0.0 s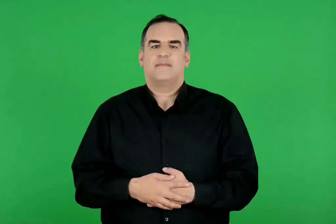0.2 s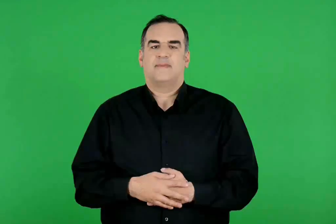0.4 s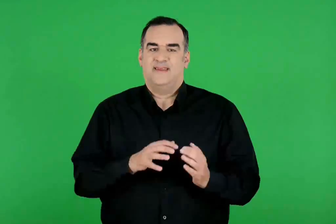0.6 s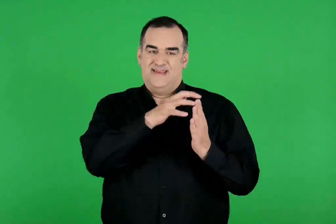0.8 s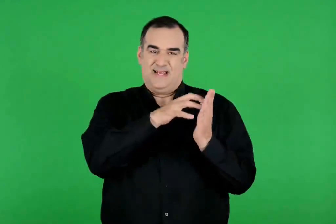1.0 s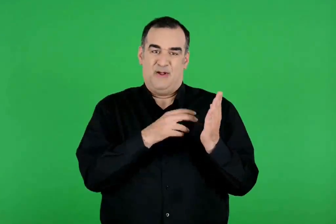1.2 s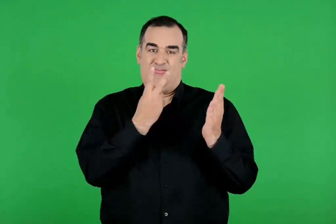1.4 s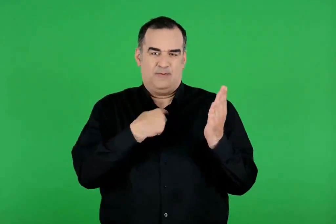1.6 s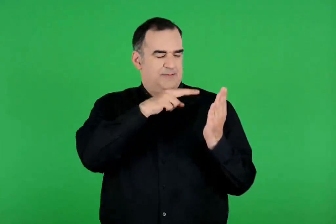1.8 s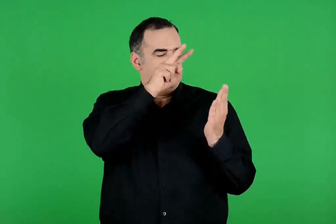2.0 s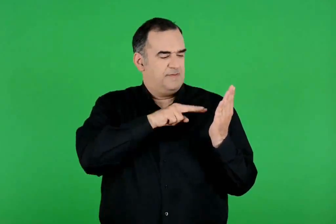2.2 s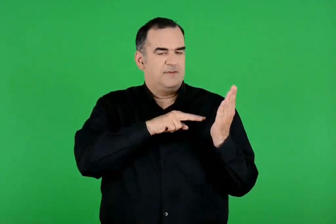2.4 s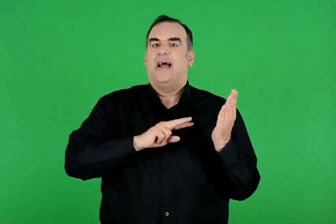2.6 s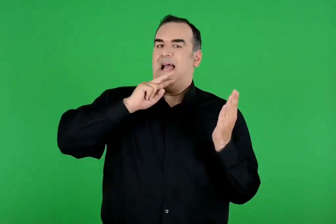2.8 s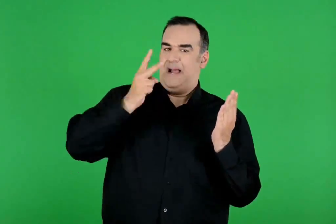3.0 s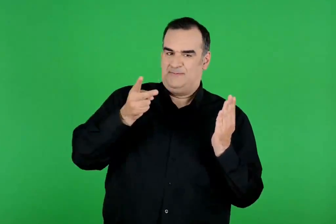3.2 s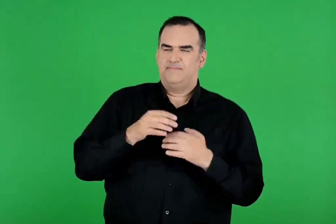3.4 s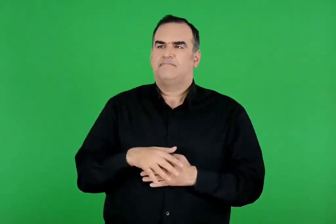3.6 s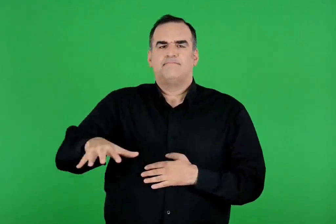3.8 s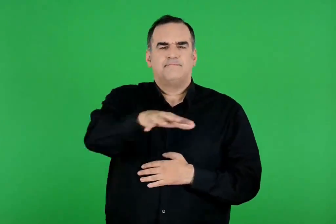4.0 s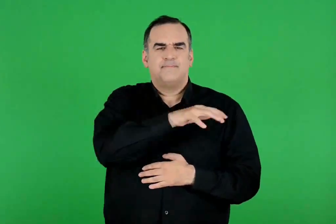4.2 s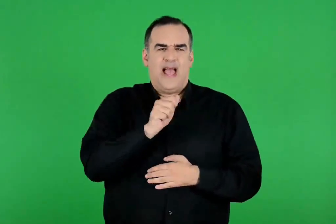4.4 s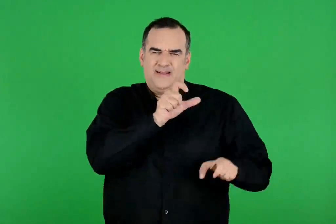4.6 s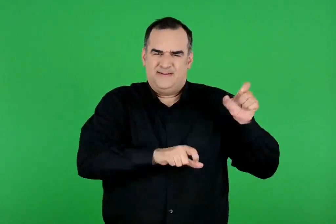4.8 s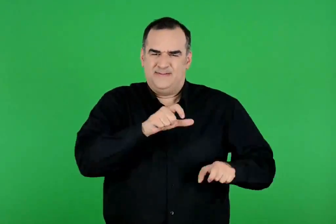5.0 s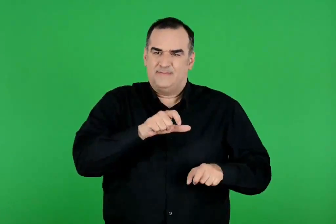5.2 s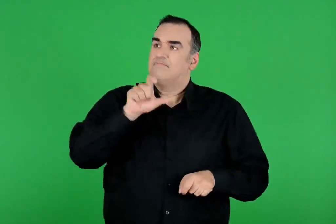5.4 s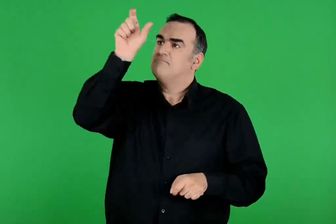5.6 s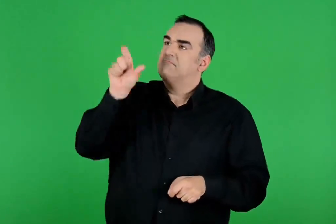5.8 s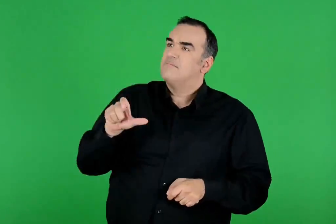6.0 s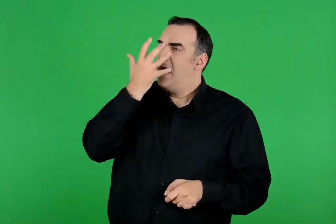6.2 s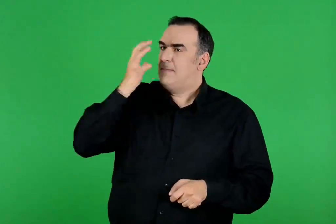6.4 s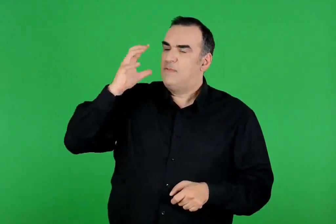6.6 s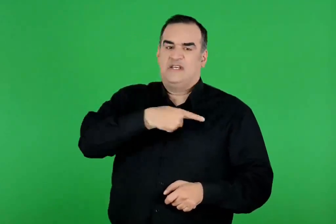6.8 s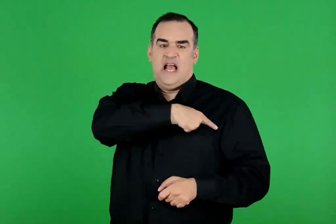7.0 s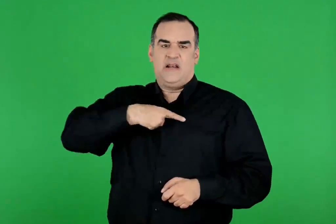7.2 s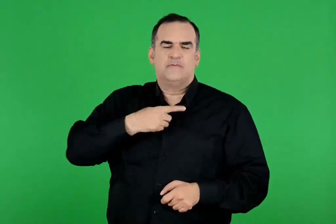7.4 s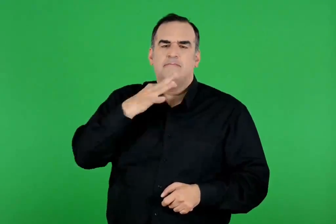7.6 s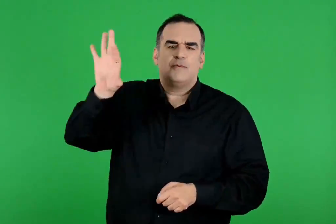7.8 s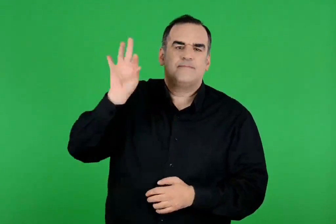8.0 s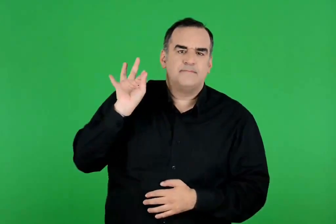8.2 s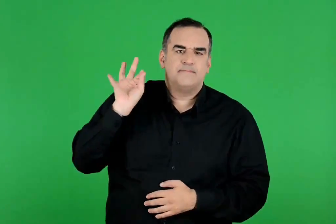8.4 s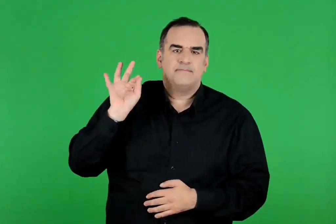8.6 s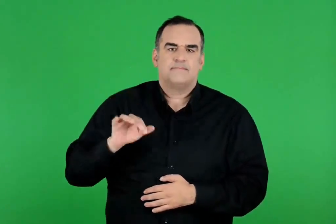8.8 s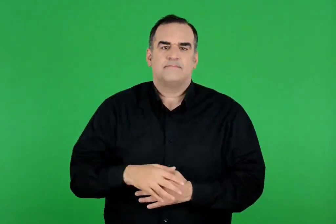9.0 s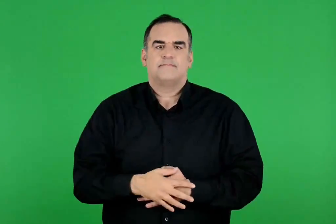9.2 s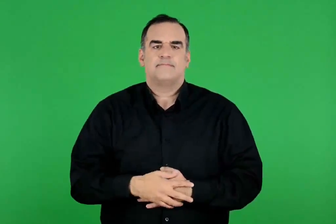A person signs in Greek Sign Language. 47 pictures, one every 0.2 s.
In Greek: διαβάζω το κείμενο 2 και απαντώ. γιατί οι αχαιοί διάλεξαν για αρχηγό τους τον αγαμέμνονα ;
